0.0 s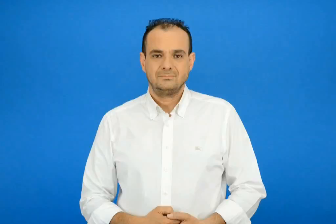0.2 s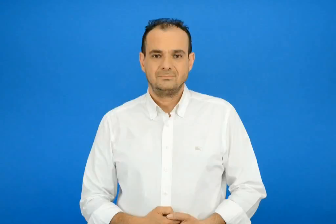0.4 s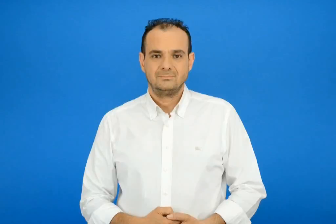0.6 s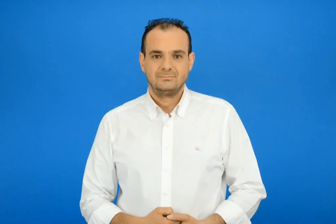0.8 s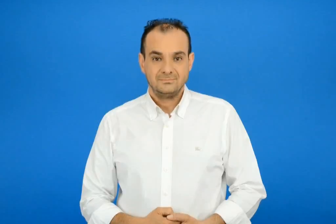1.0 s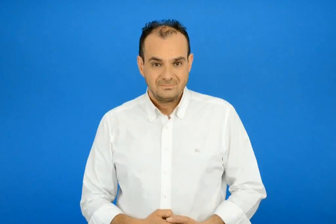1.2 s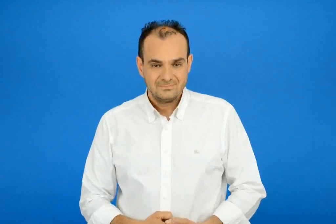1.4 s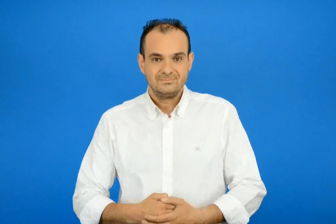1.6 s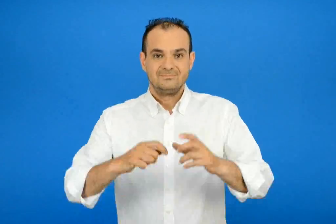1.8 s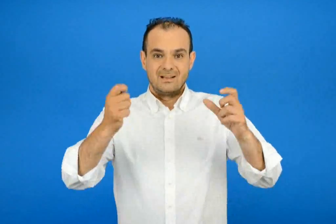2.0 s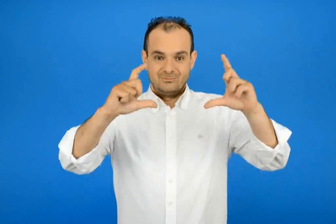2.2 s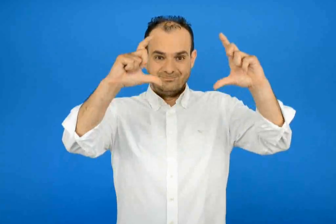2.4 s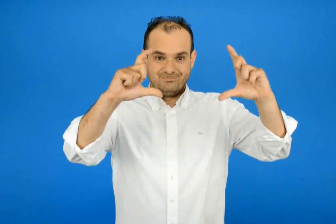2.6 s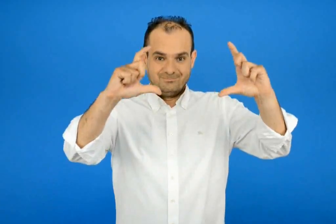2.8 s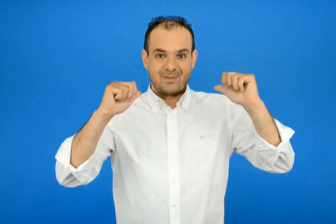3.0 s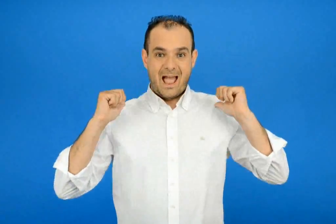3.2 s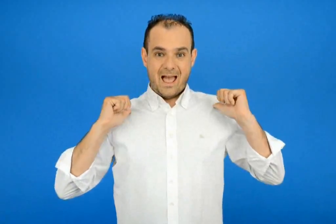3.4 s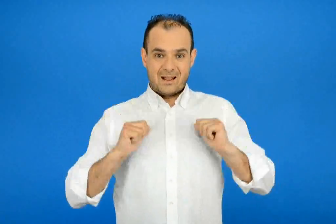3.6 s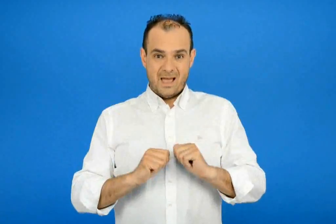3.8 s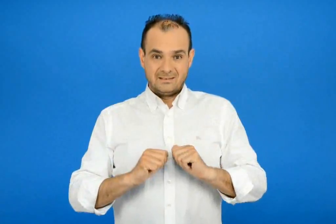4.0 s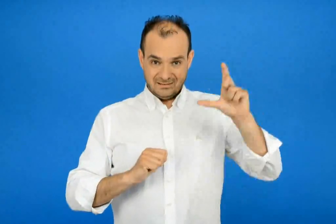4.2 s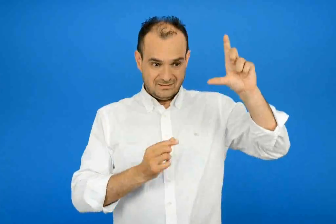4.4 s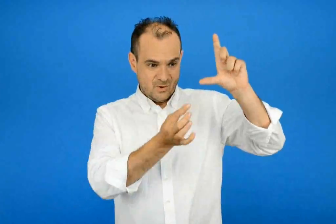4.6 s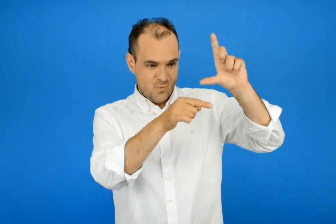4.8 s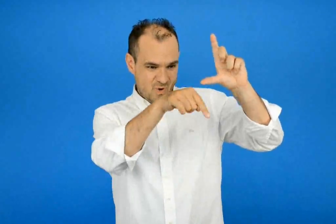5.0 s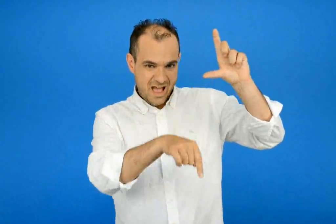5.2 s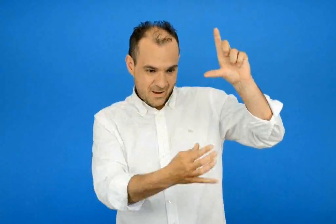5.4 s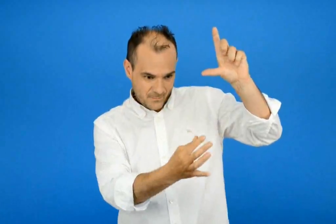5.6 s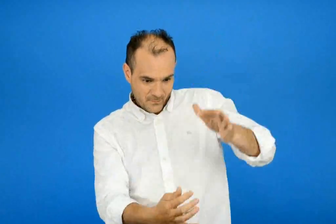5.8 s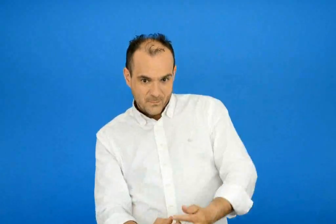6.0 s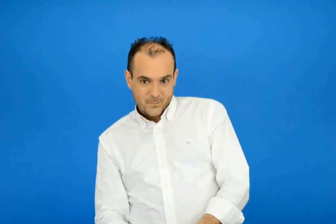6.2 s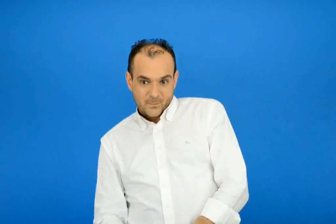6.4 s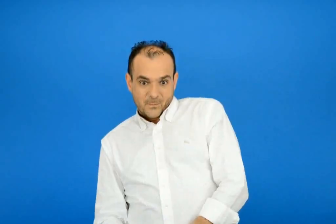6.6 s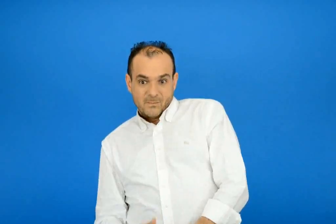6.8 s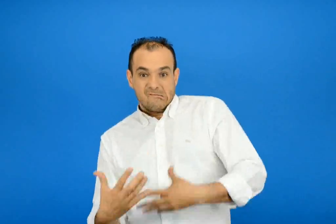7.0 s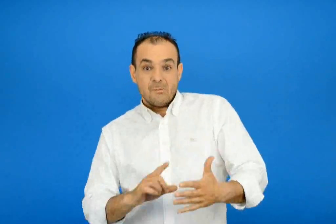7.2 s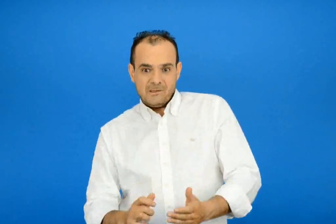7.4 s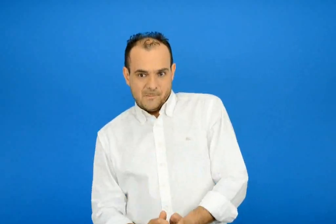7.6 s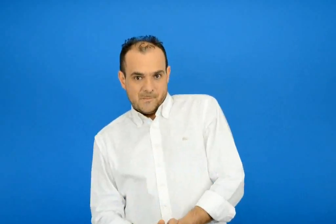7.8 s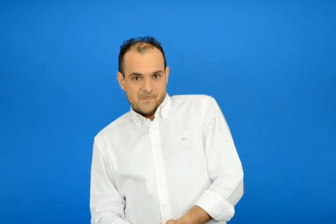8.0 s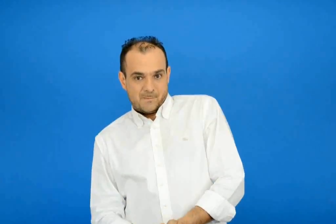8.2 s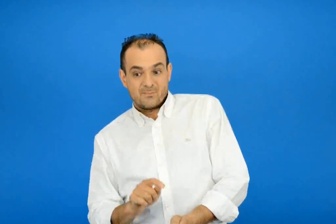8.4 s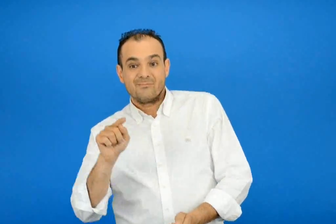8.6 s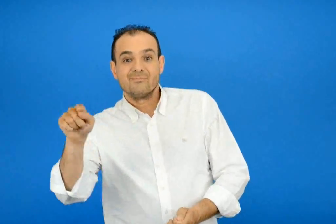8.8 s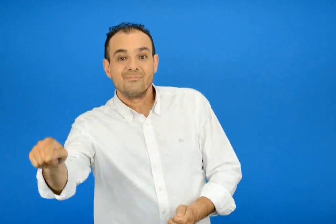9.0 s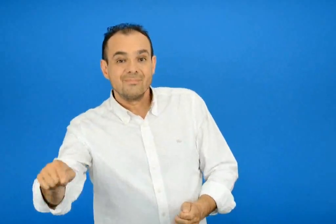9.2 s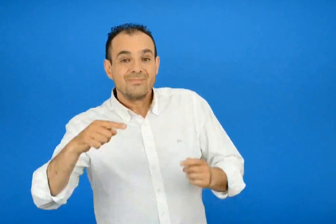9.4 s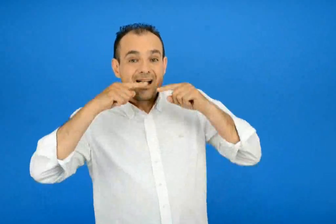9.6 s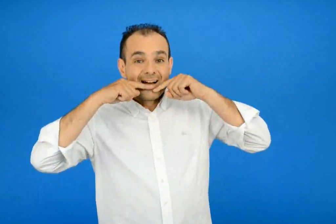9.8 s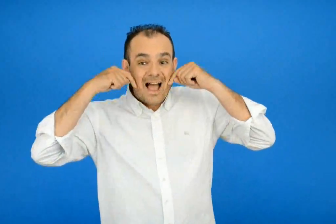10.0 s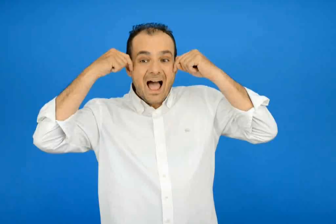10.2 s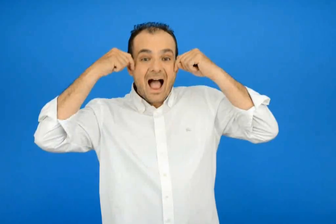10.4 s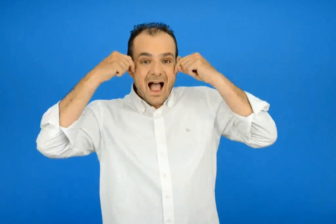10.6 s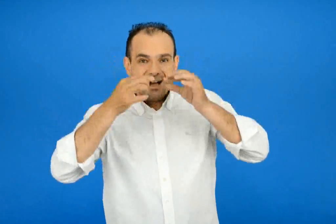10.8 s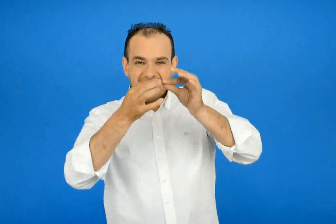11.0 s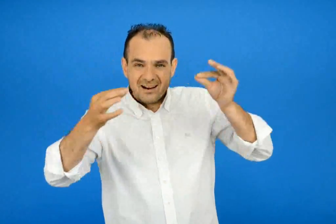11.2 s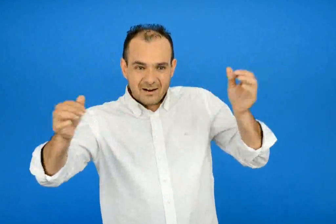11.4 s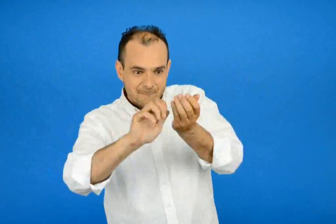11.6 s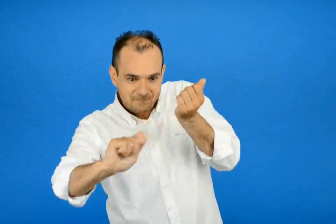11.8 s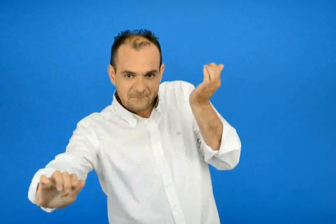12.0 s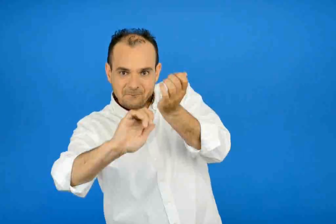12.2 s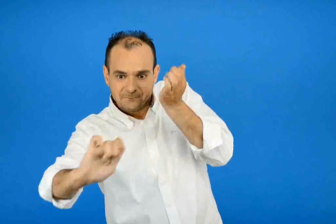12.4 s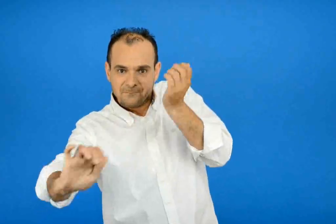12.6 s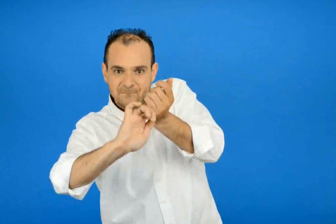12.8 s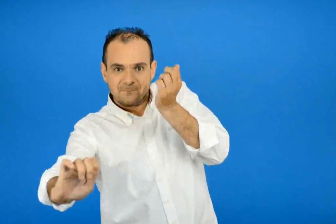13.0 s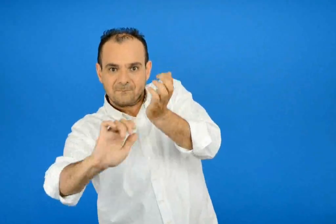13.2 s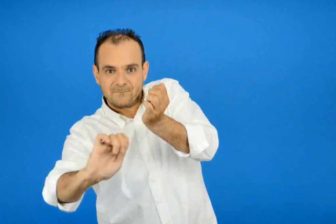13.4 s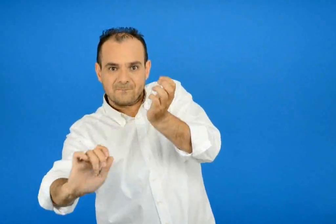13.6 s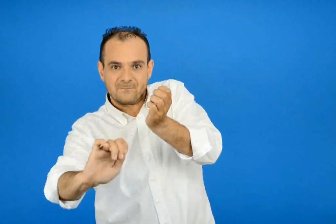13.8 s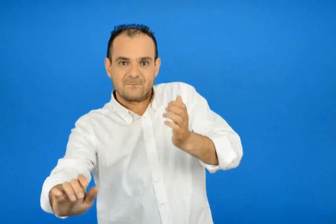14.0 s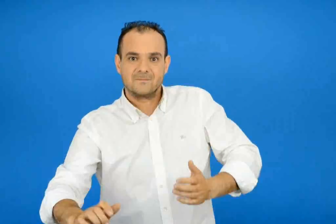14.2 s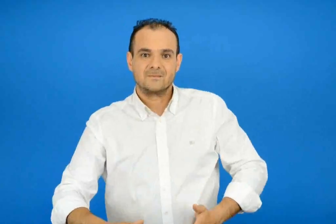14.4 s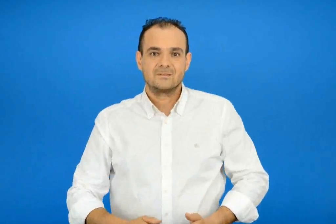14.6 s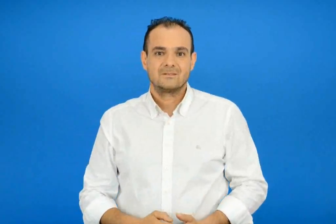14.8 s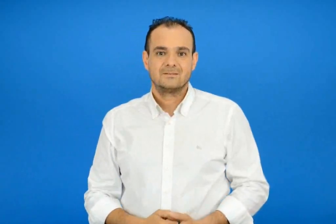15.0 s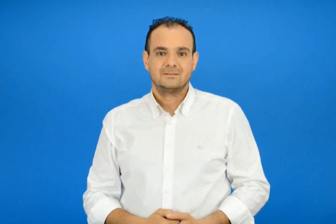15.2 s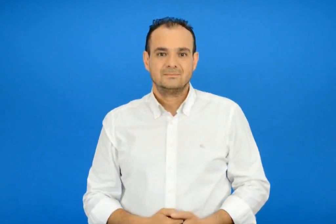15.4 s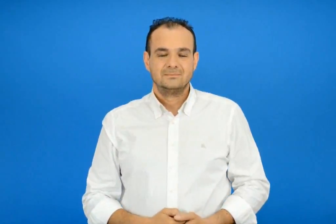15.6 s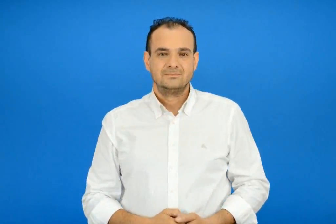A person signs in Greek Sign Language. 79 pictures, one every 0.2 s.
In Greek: ο αρμπεν κρατά την ουρά για να μην μπλεχτεί και η χαρά ξετυλίγει συνεχώς την καλούμπα
